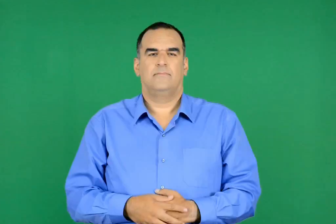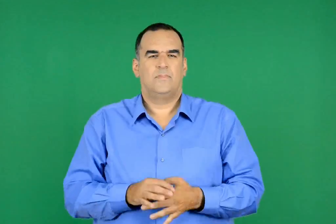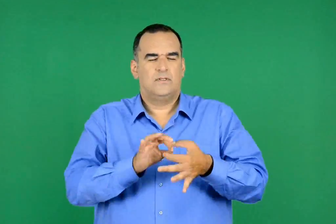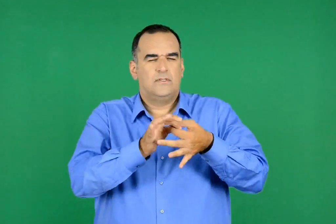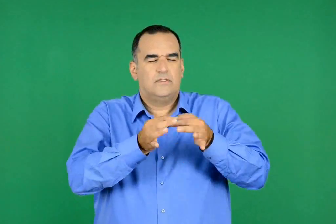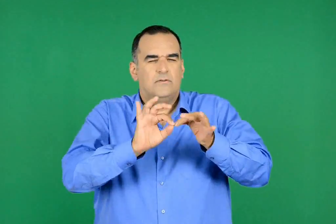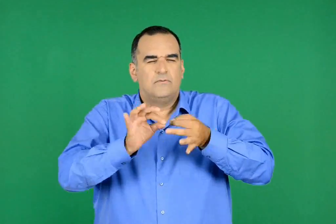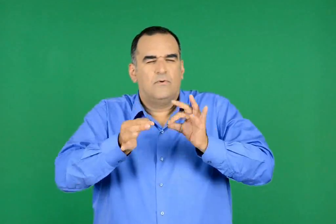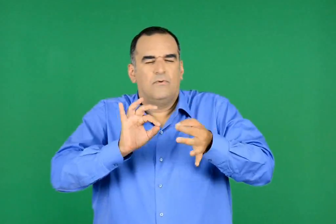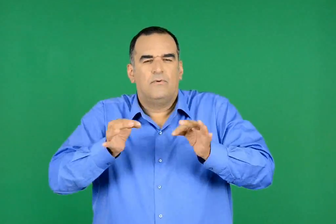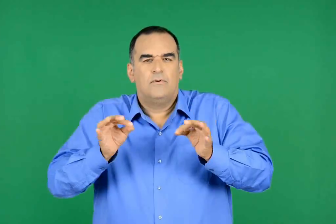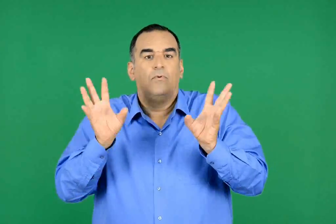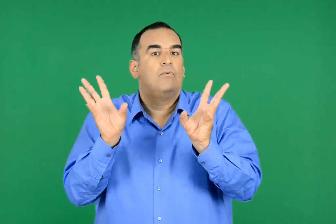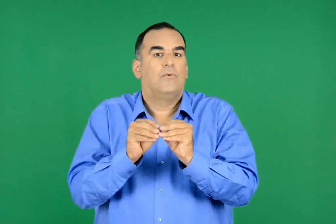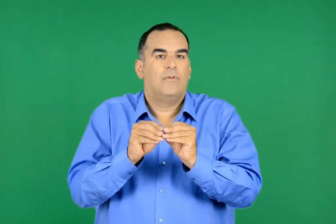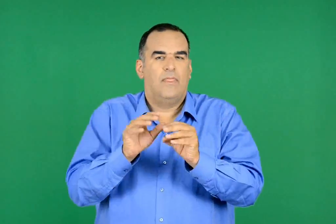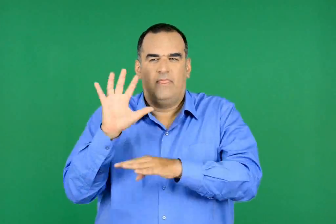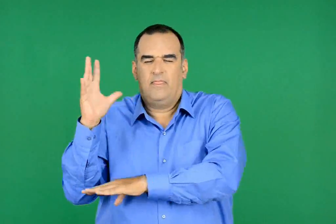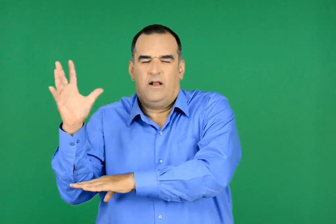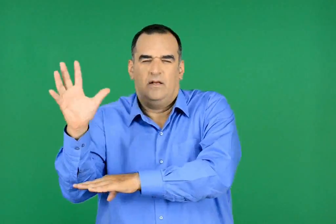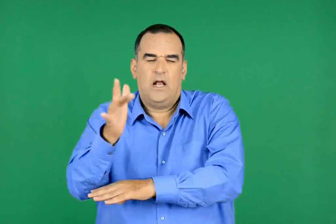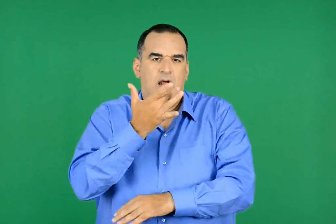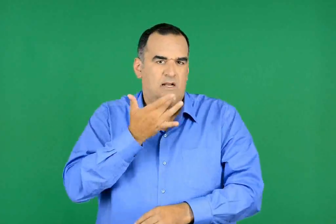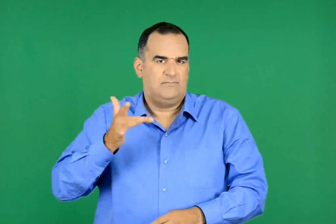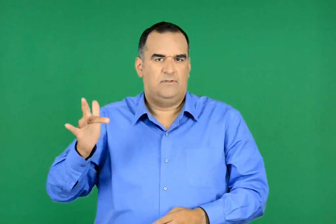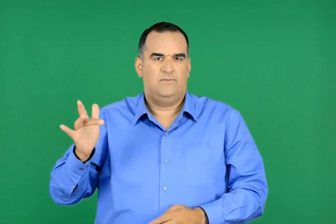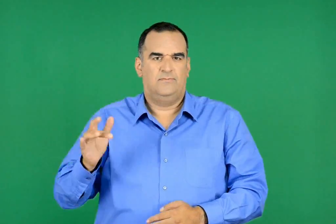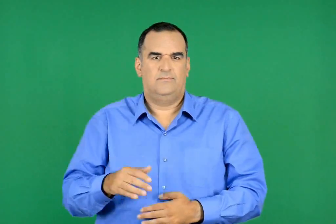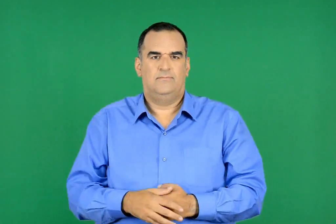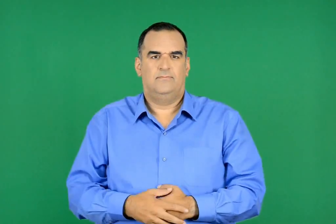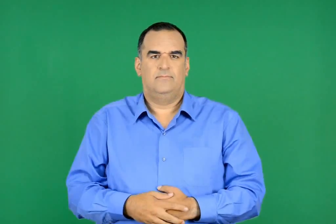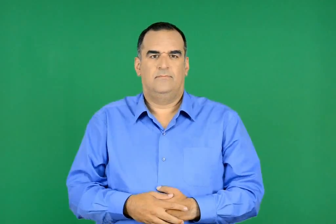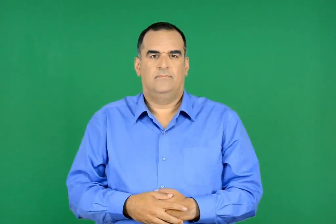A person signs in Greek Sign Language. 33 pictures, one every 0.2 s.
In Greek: ιστορίες του ασημένιου δάσους
